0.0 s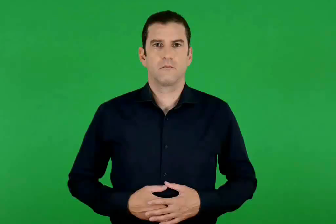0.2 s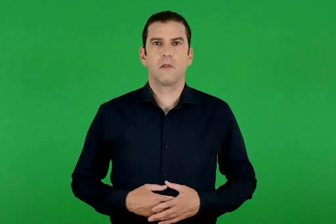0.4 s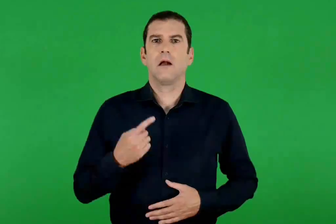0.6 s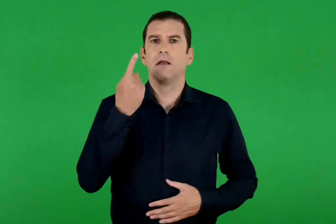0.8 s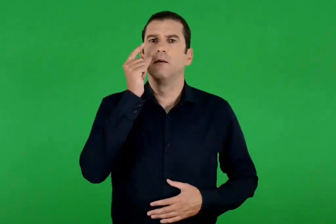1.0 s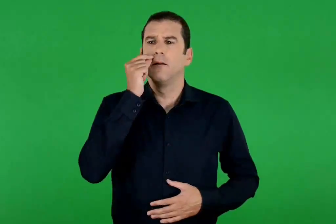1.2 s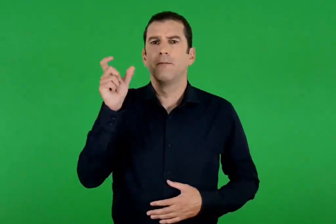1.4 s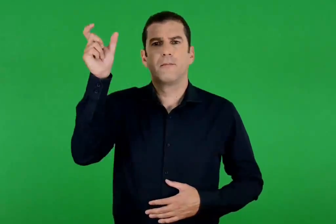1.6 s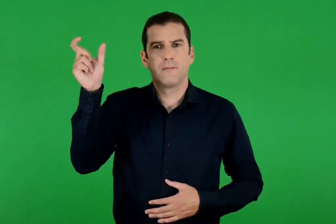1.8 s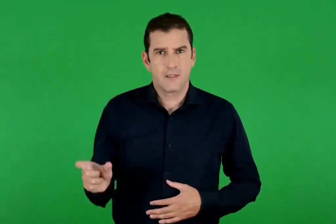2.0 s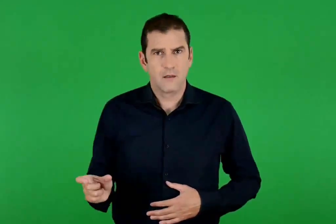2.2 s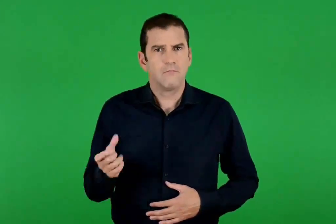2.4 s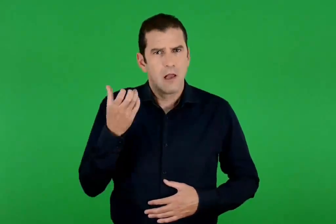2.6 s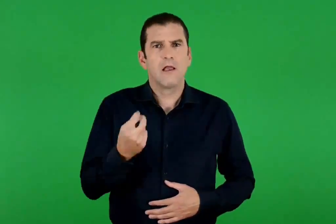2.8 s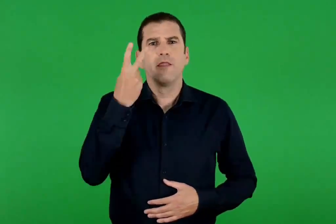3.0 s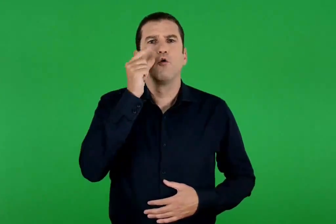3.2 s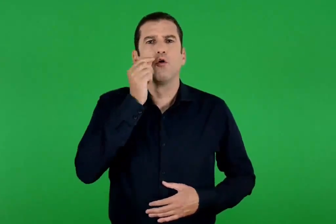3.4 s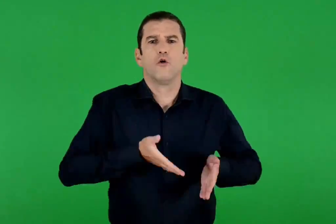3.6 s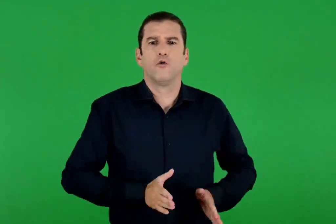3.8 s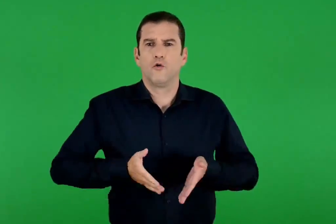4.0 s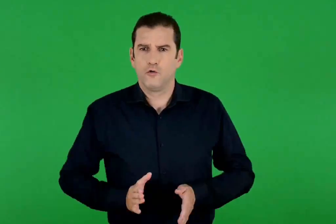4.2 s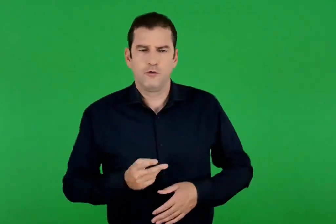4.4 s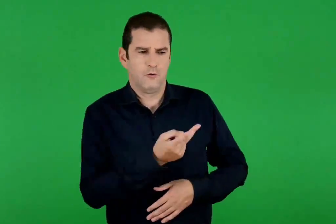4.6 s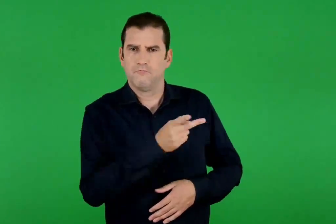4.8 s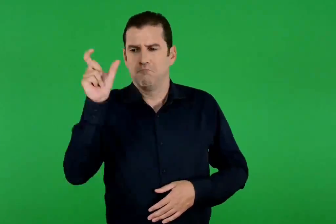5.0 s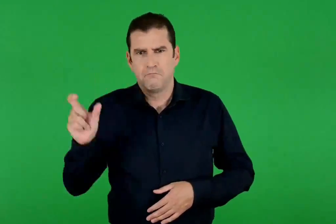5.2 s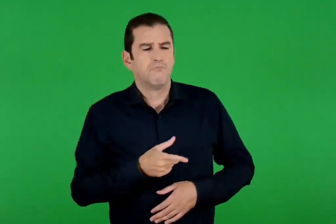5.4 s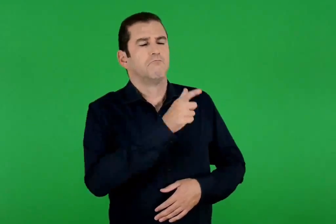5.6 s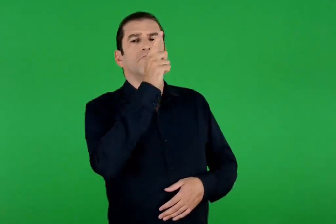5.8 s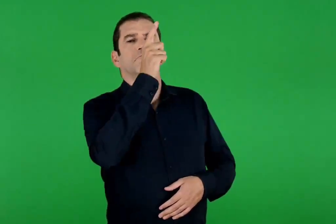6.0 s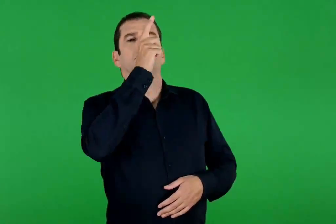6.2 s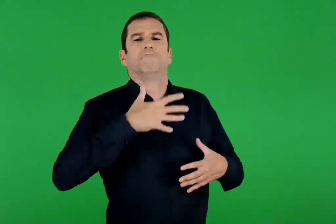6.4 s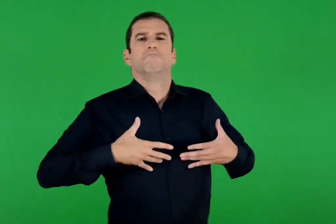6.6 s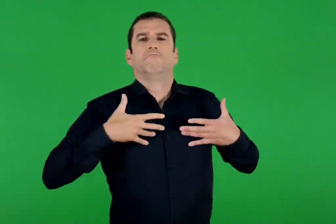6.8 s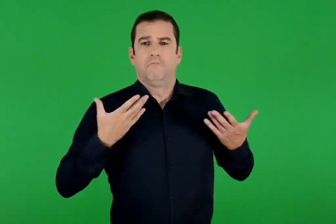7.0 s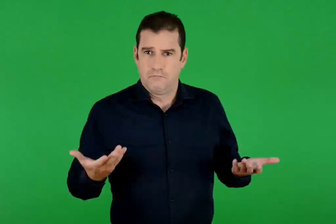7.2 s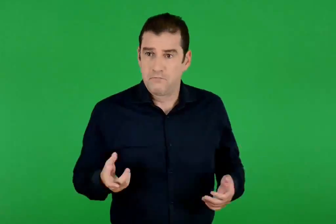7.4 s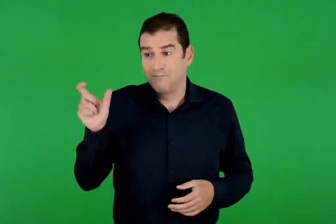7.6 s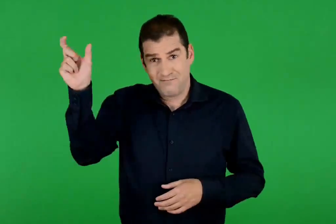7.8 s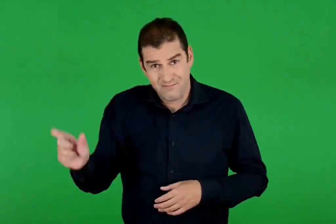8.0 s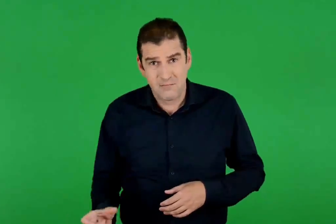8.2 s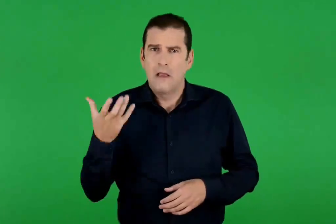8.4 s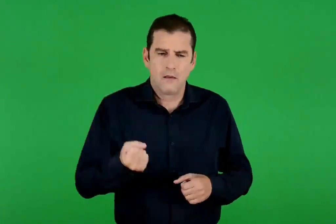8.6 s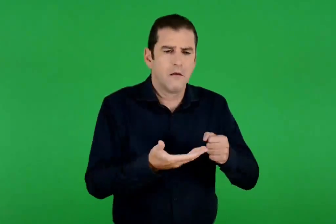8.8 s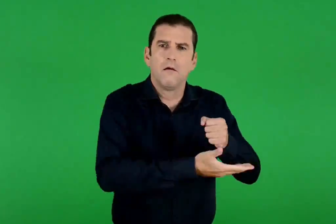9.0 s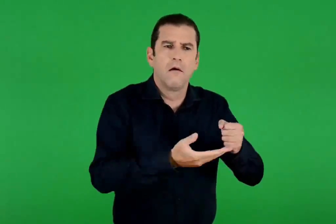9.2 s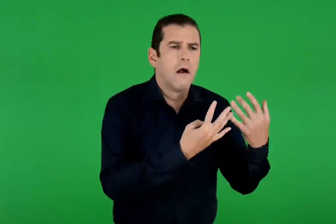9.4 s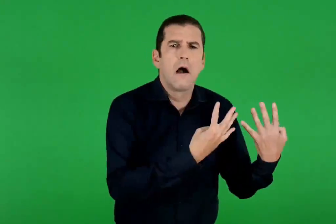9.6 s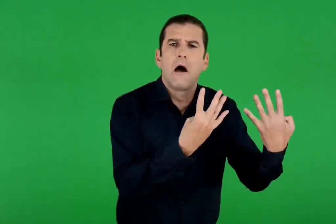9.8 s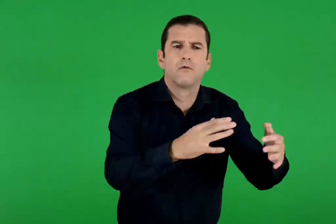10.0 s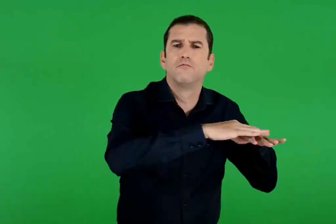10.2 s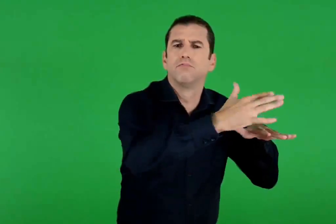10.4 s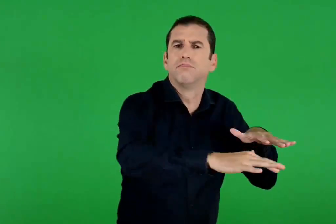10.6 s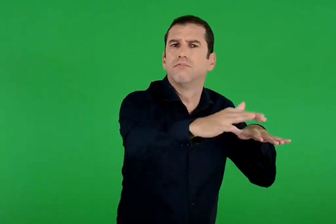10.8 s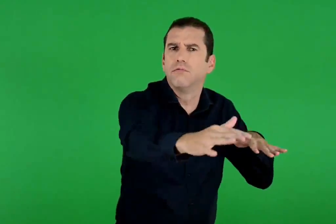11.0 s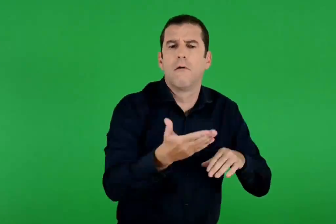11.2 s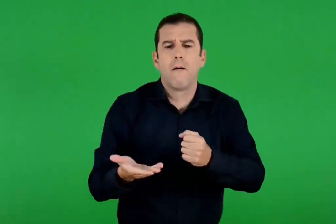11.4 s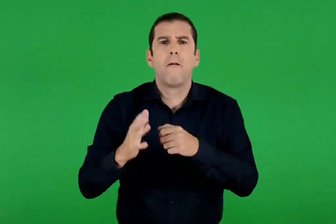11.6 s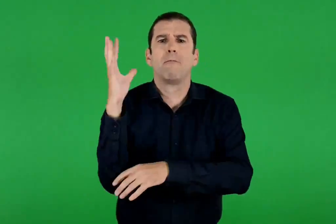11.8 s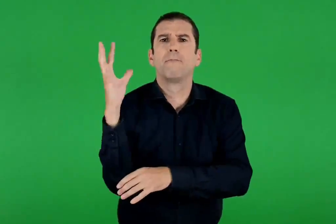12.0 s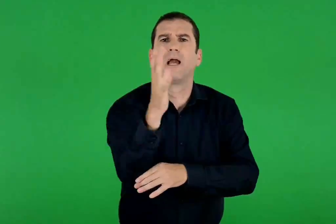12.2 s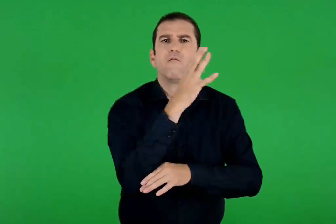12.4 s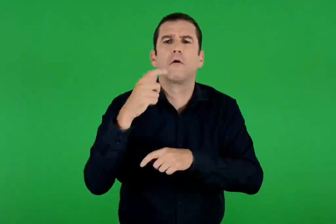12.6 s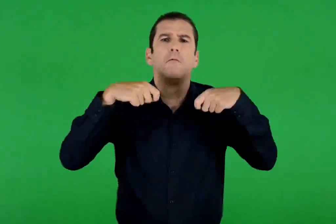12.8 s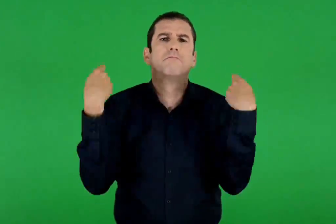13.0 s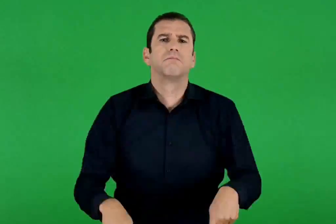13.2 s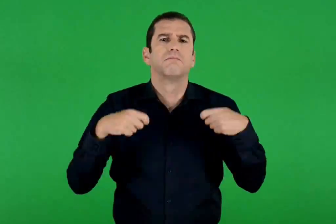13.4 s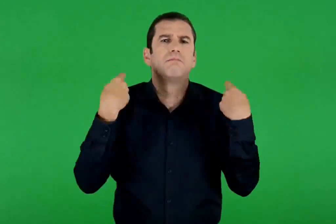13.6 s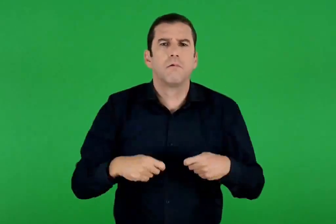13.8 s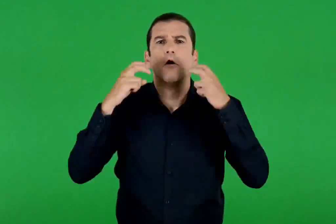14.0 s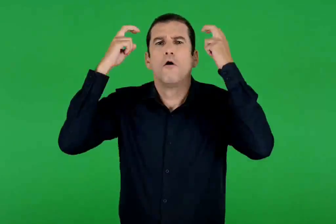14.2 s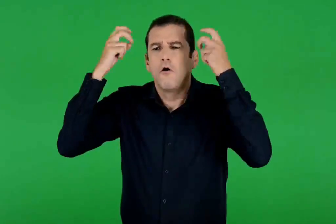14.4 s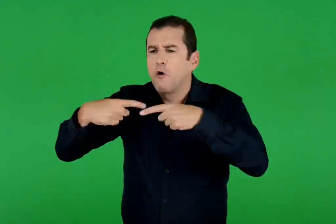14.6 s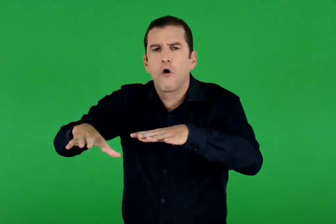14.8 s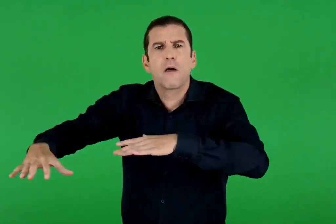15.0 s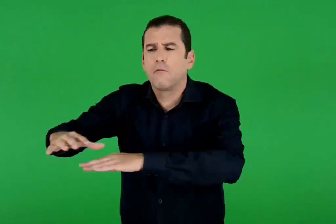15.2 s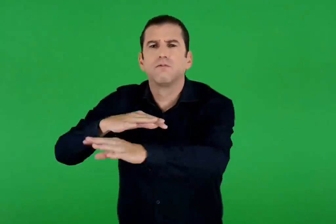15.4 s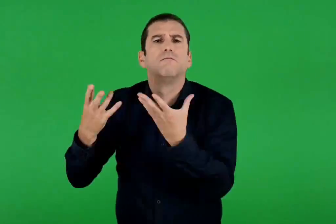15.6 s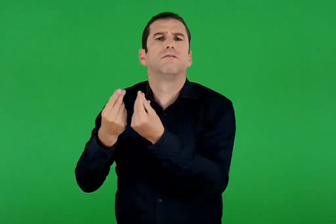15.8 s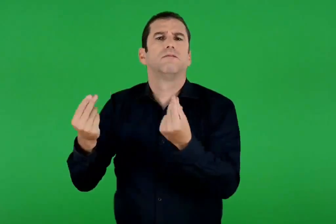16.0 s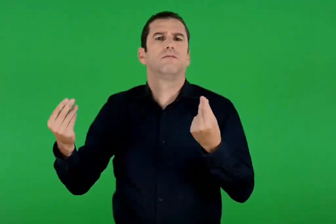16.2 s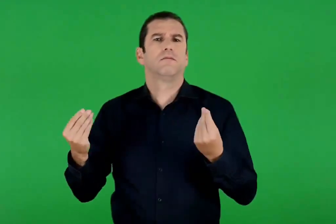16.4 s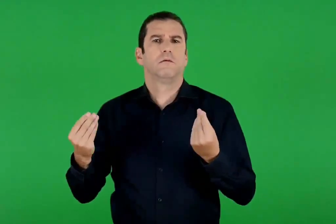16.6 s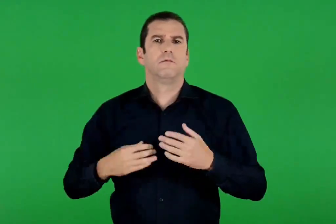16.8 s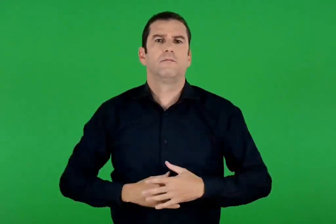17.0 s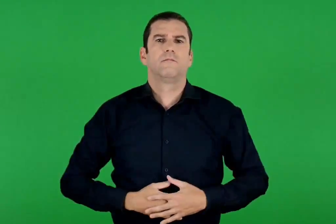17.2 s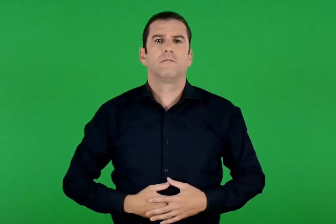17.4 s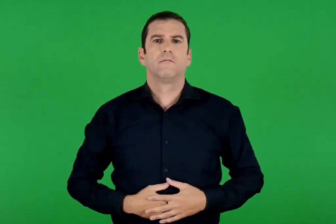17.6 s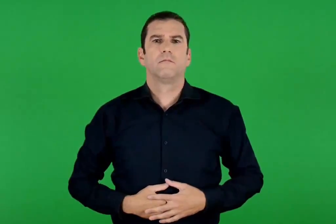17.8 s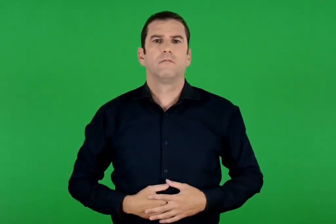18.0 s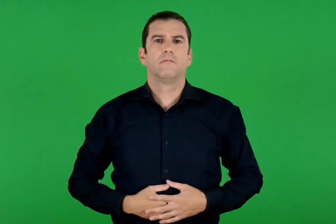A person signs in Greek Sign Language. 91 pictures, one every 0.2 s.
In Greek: ένας πατέρας είχε δυο γιους που τους καμάρωνε , είχε κάμπους και περιβόλια πλούσια και κοπάδια πολλά
